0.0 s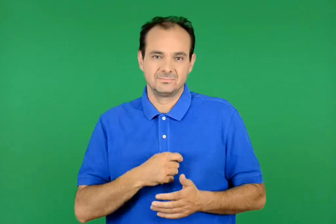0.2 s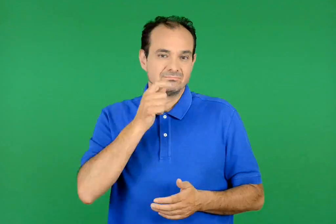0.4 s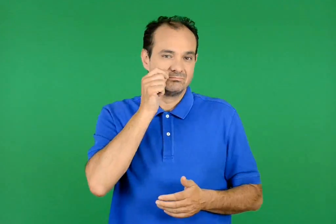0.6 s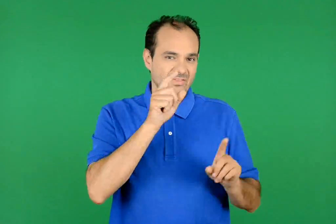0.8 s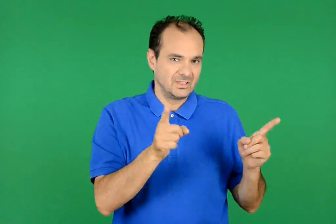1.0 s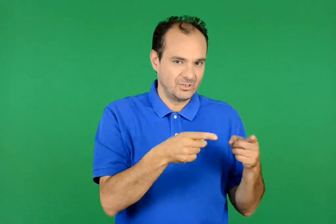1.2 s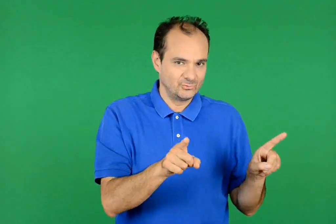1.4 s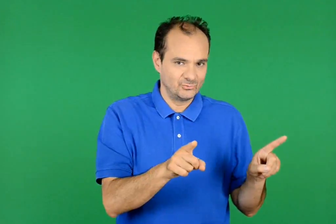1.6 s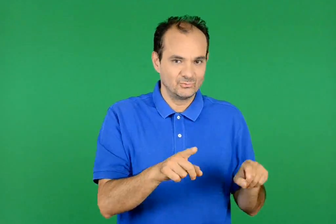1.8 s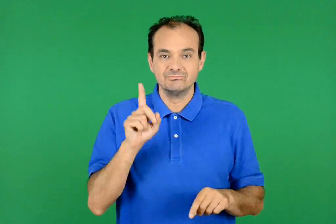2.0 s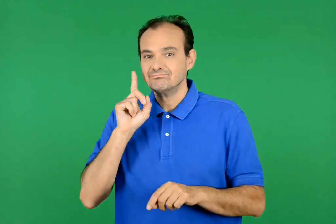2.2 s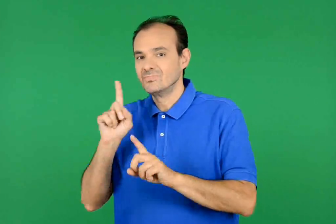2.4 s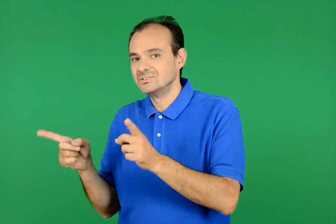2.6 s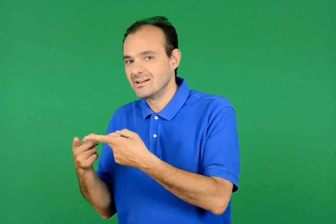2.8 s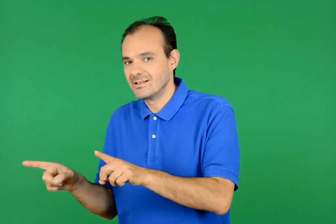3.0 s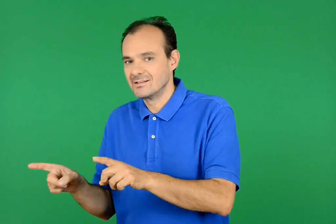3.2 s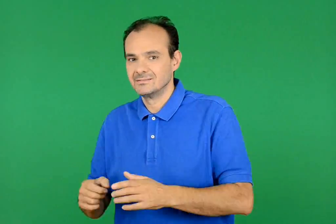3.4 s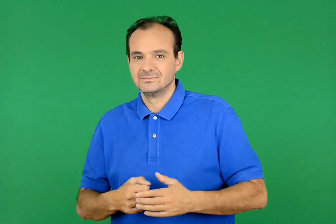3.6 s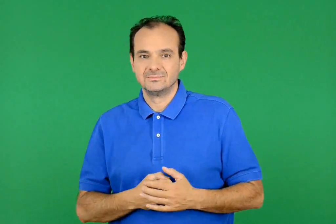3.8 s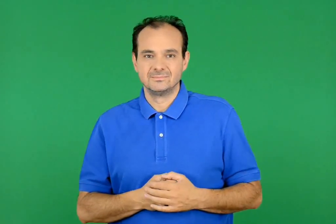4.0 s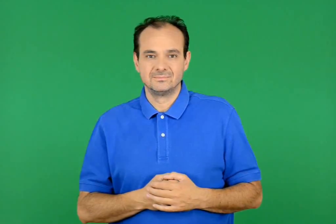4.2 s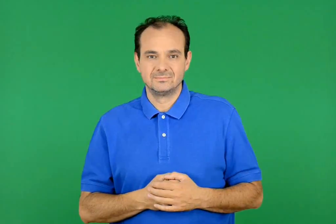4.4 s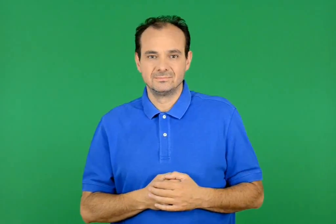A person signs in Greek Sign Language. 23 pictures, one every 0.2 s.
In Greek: δάσκαλος δασκάλα
